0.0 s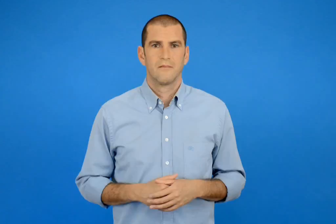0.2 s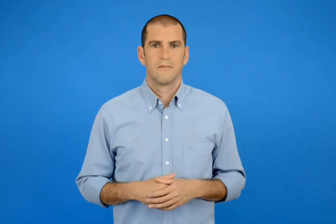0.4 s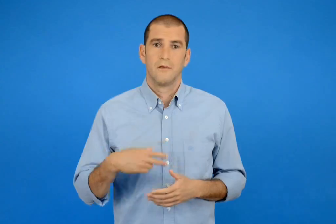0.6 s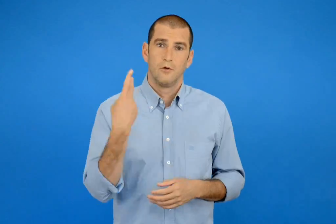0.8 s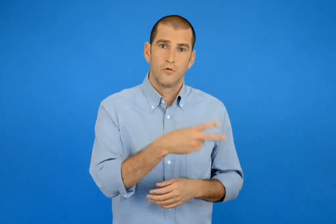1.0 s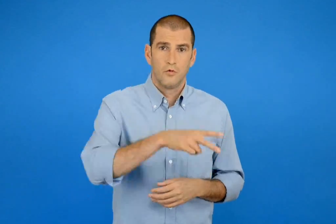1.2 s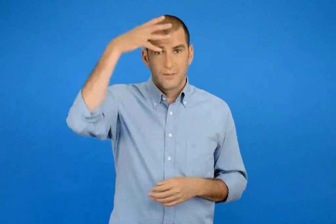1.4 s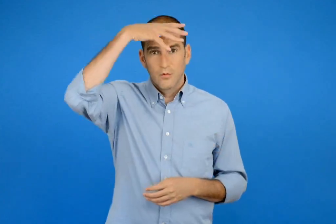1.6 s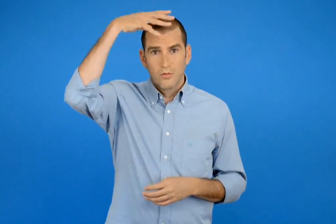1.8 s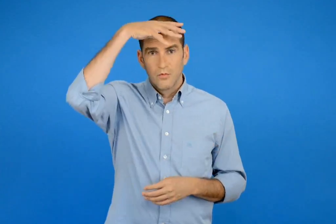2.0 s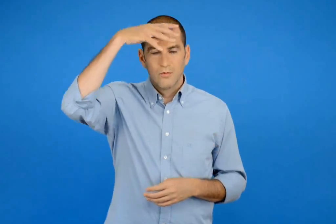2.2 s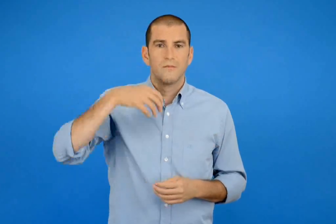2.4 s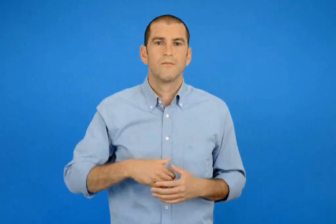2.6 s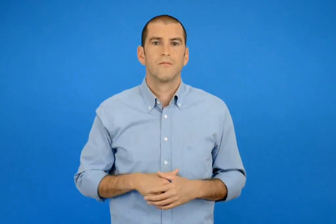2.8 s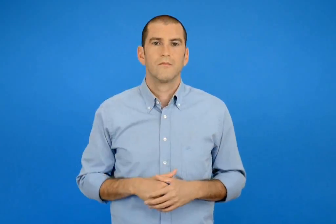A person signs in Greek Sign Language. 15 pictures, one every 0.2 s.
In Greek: του σπύρου
